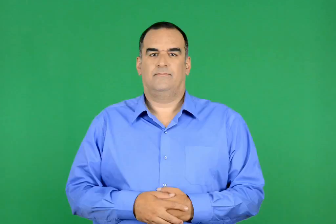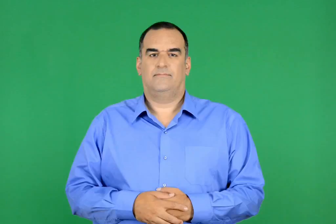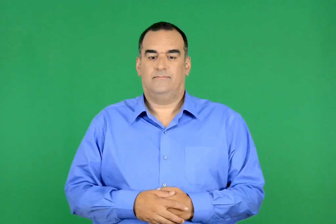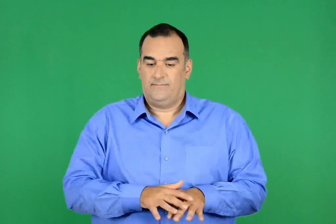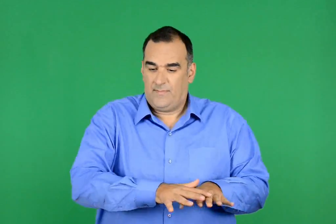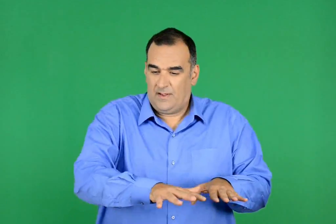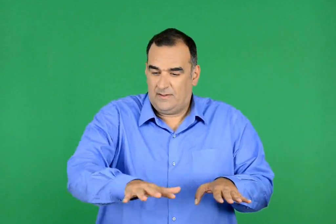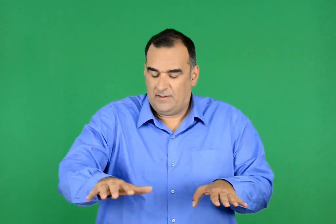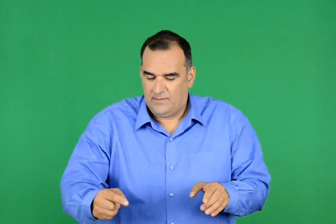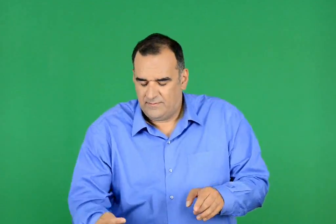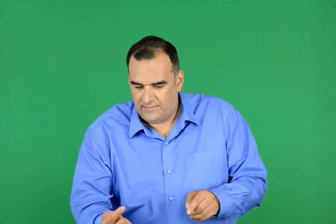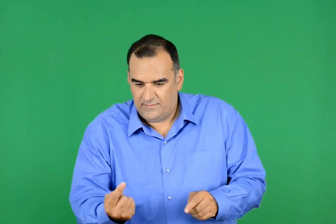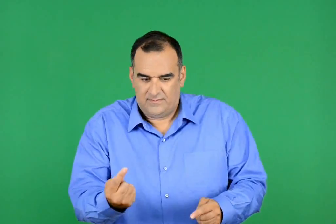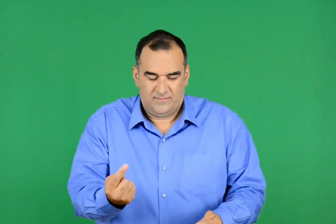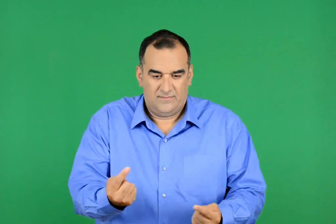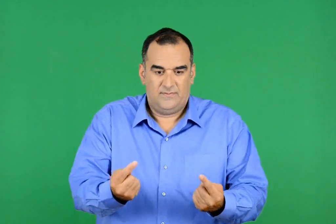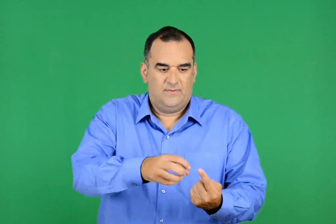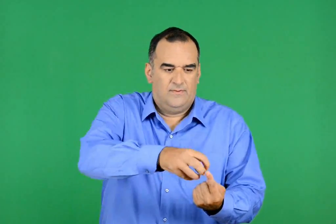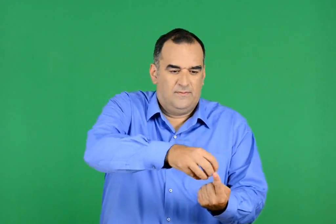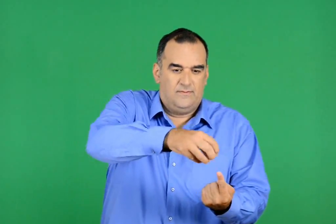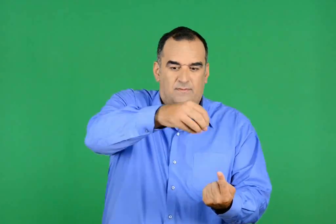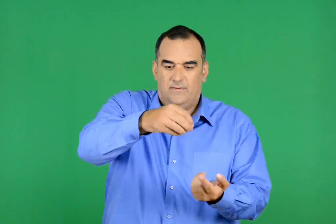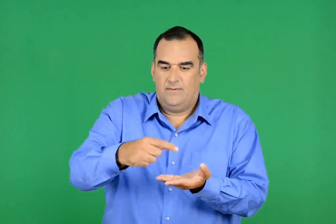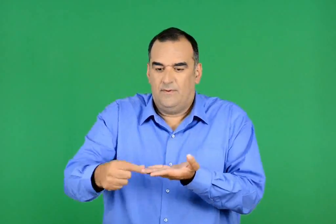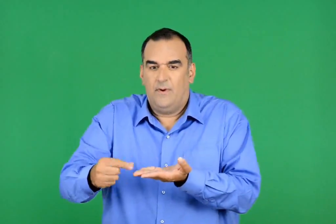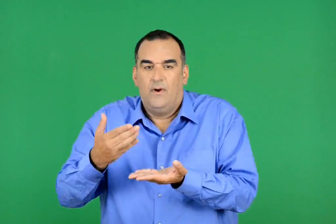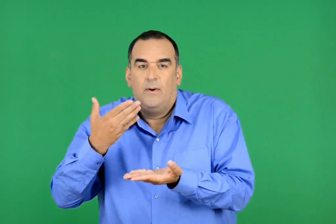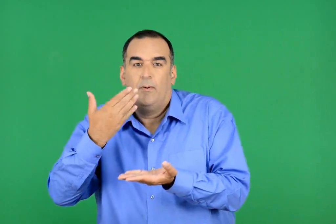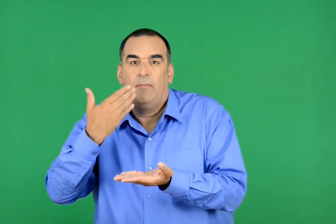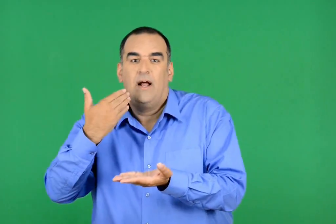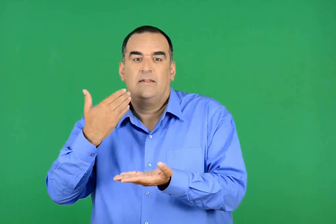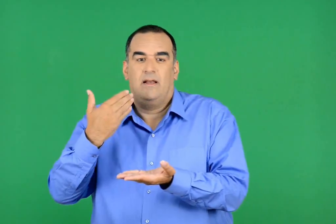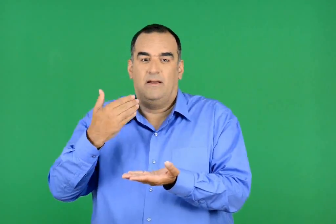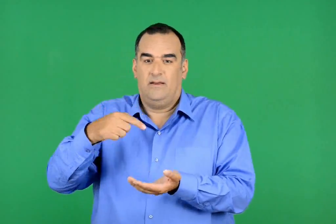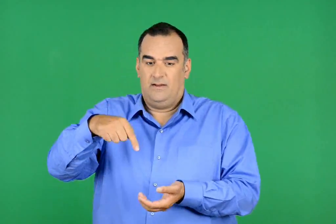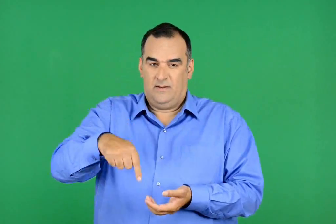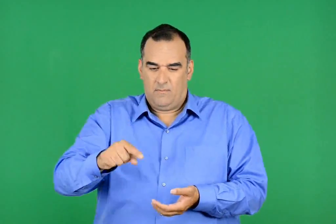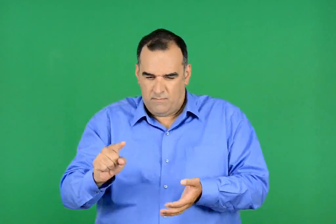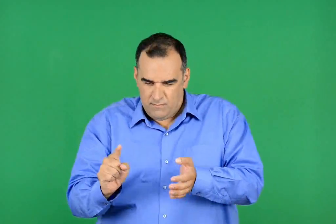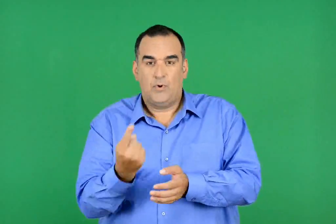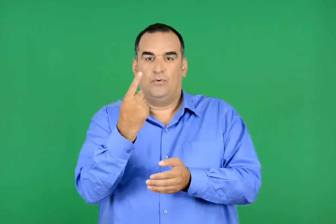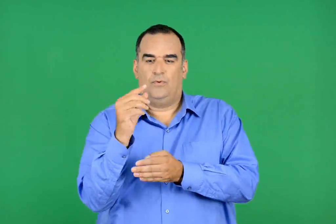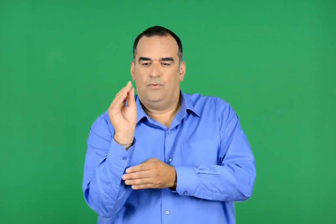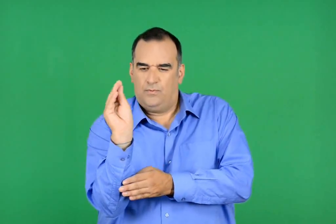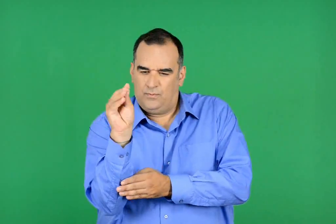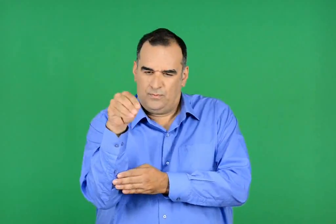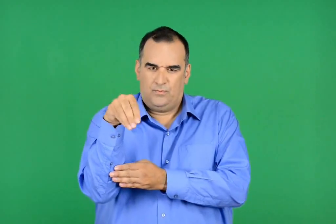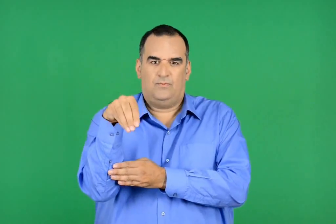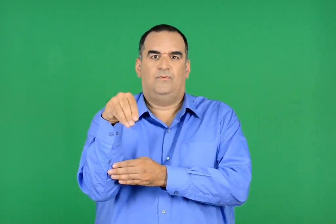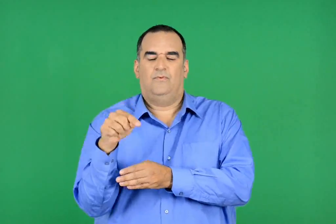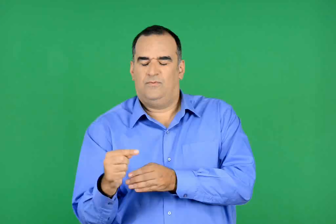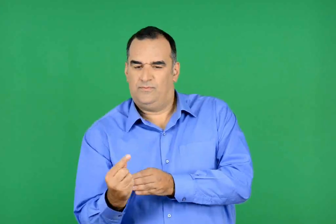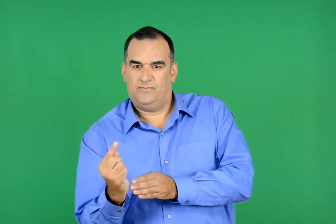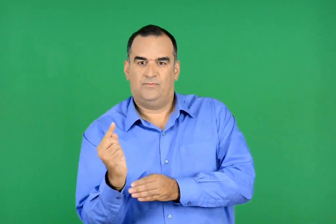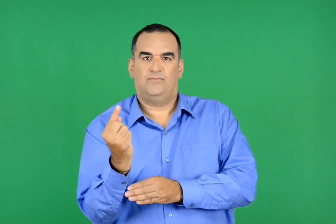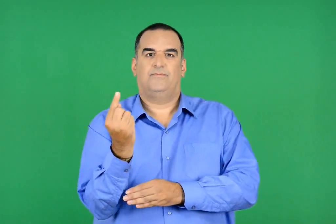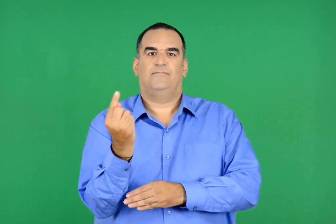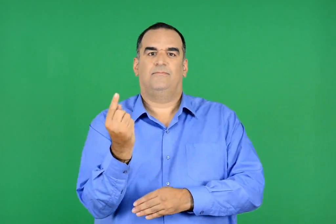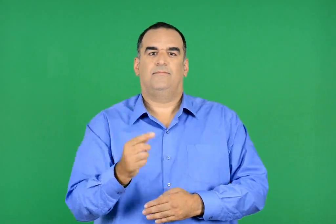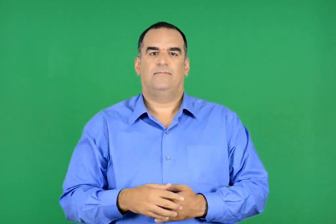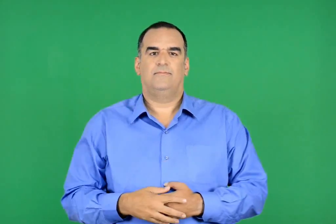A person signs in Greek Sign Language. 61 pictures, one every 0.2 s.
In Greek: εκεί που φύτρωνε φλισκούνι κι άγρια µέντακι έβγαζε η γη το πρώτο της κυκλάμινο
